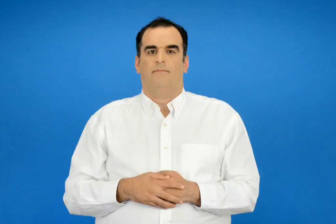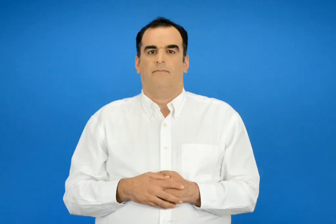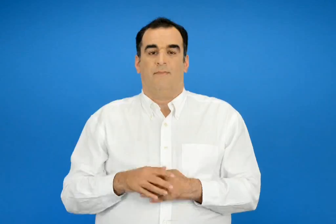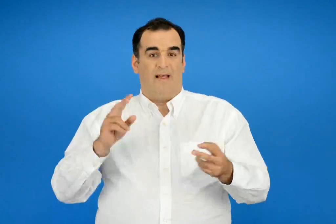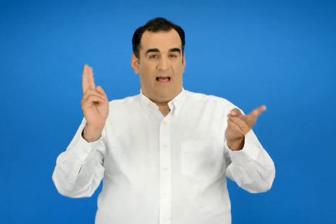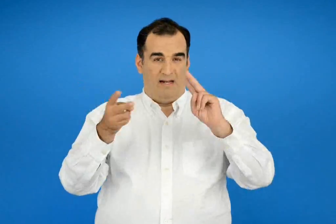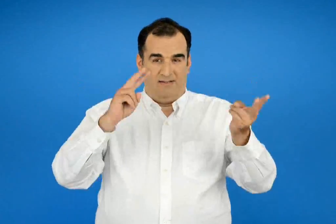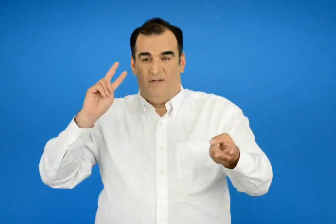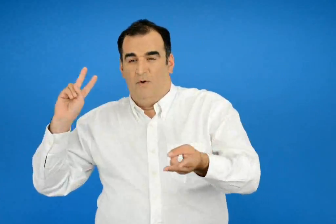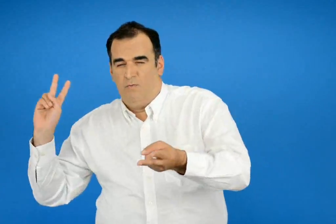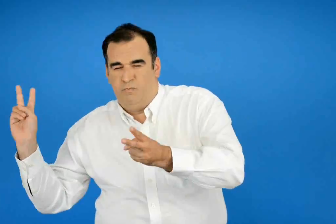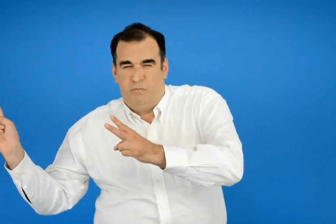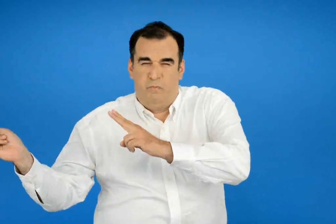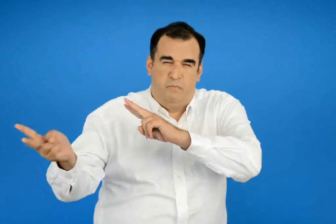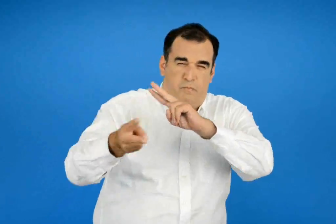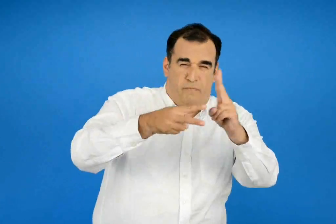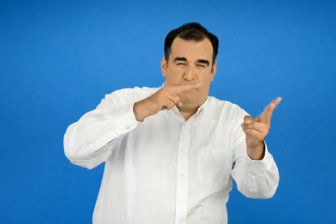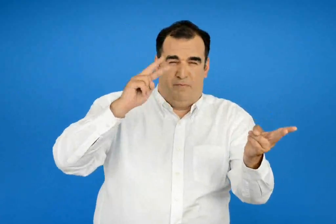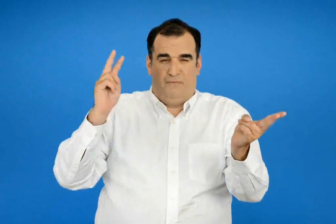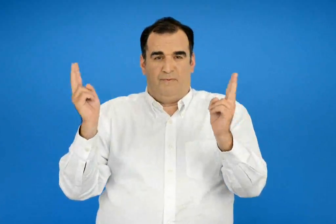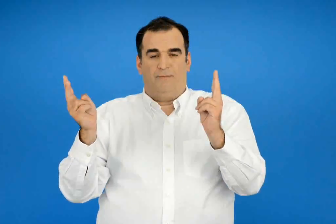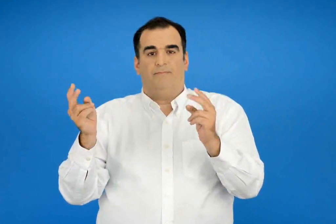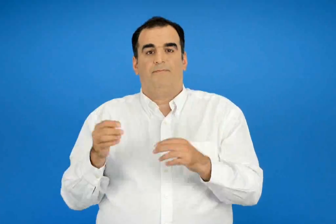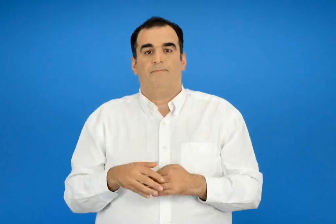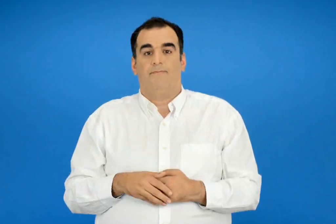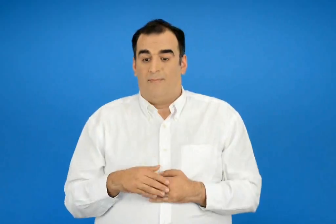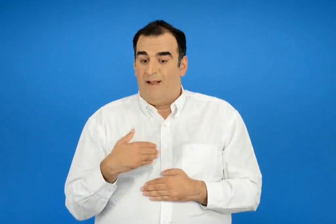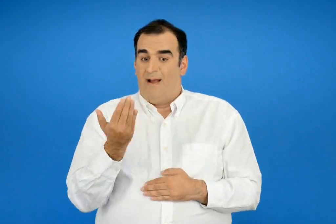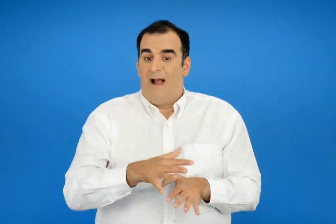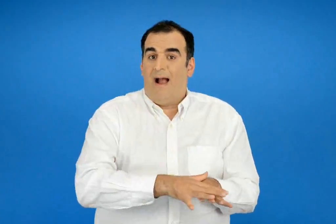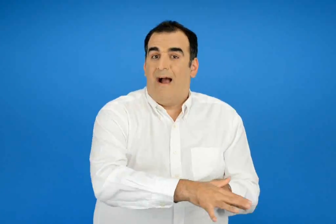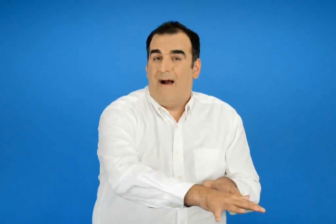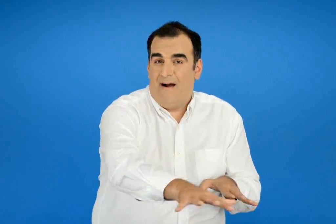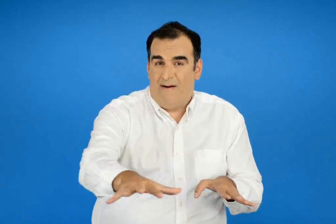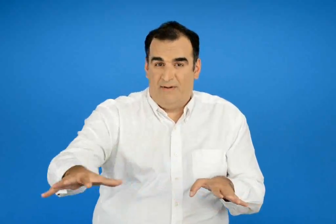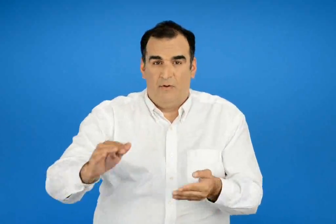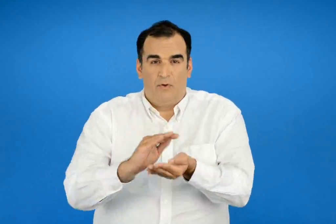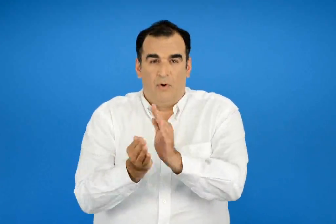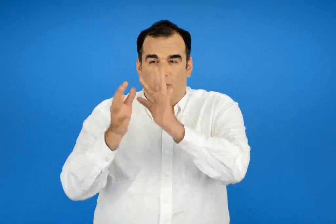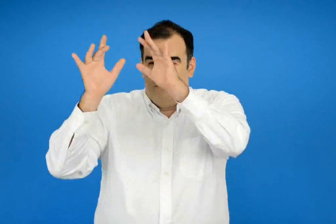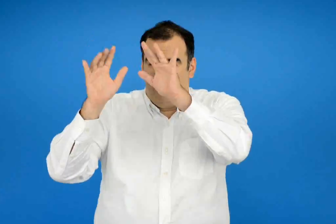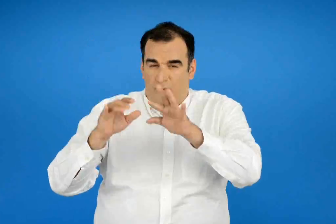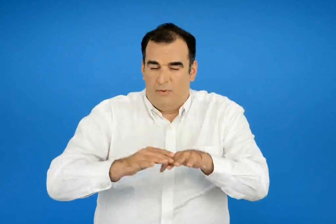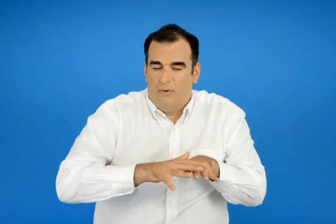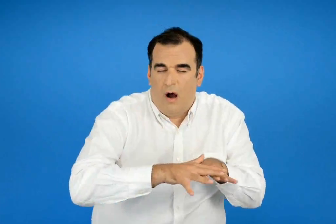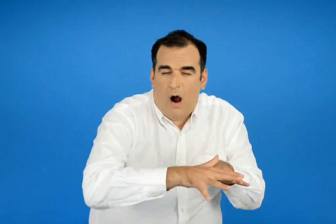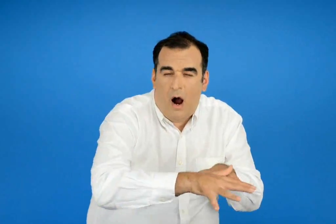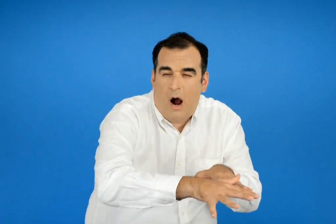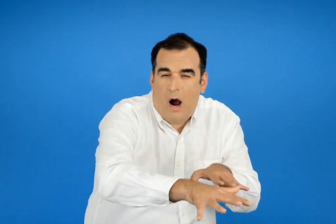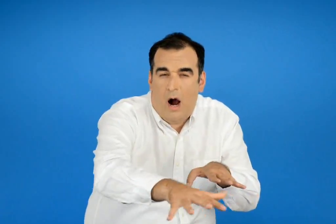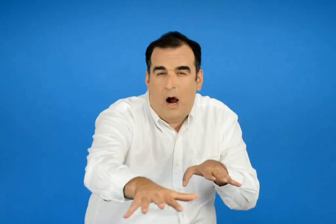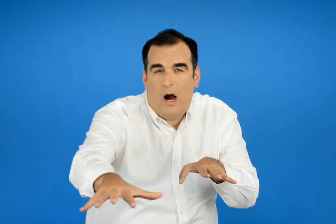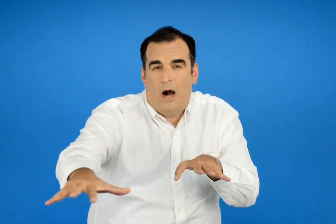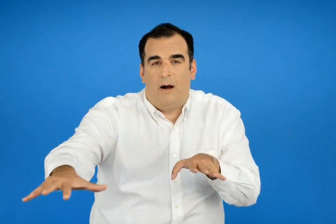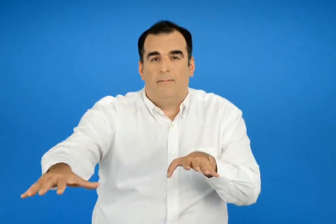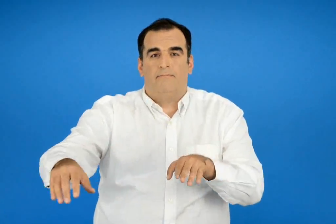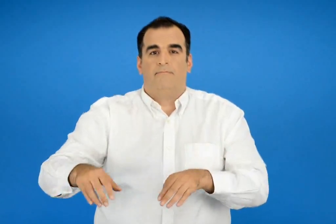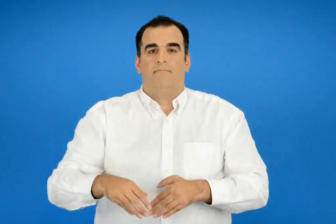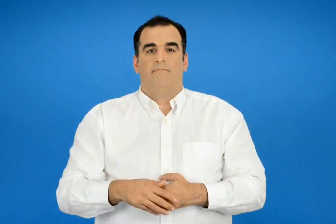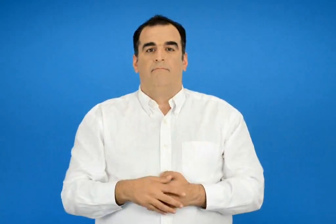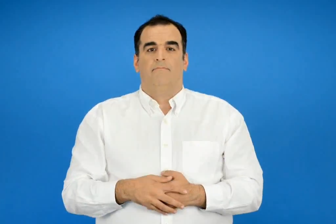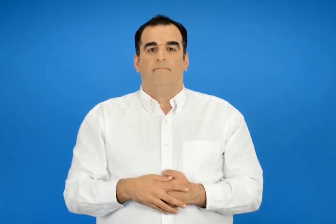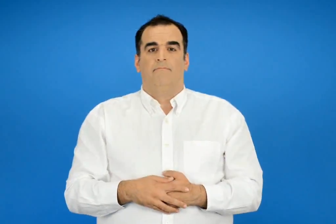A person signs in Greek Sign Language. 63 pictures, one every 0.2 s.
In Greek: ο αέρας φυσά δυνατά το χιόνι σκεπάζει την αυλή μας
